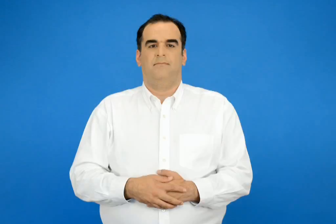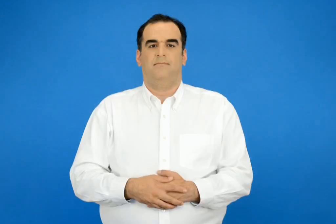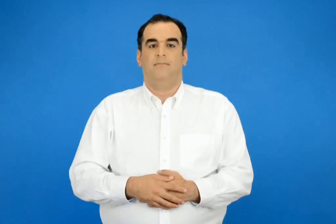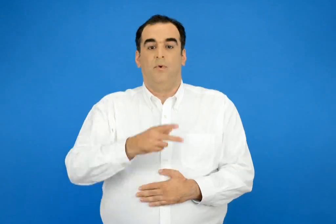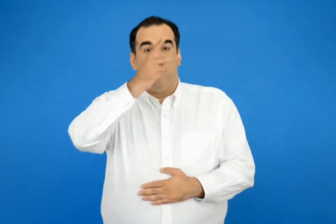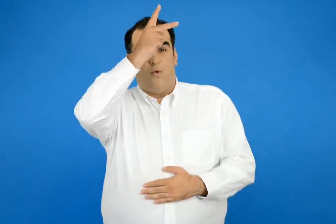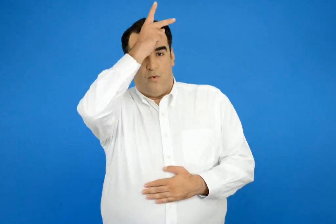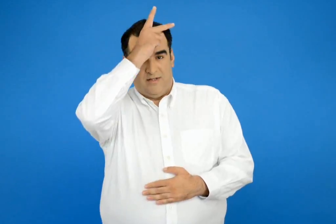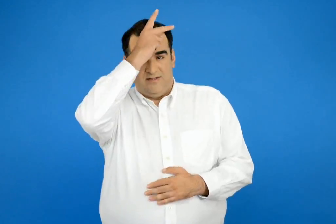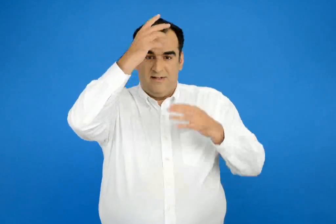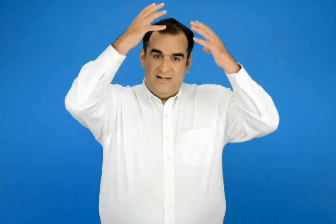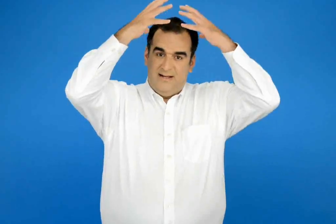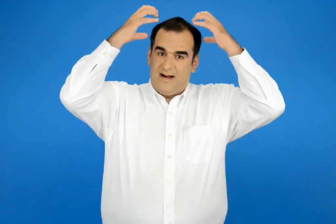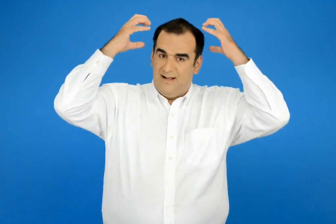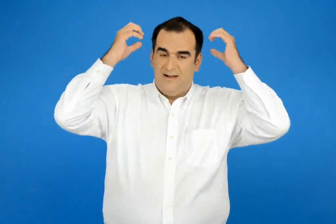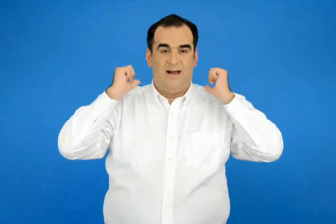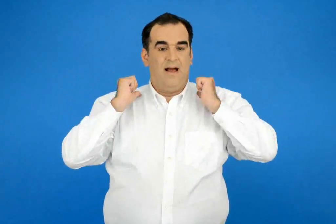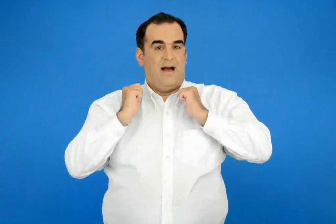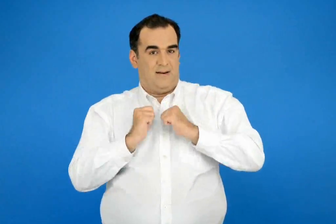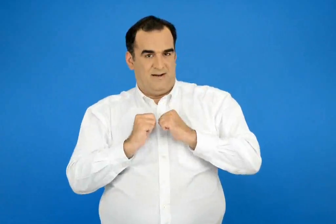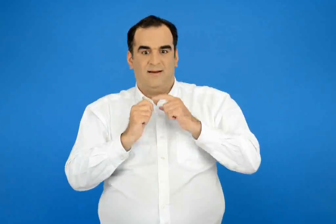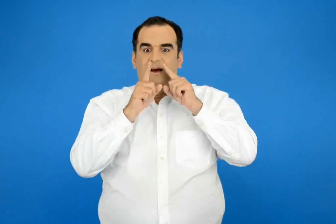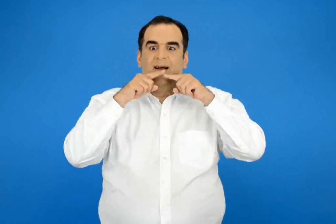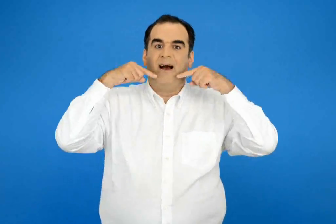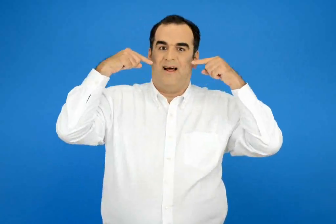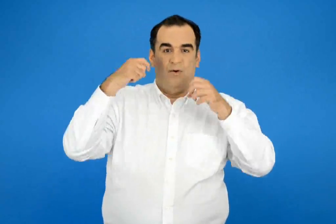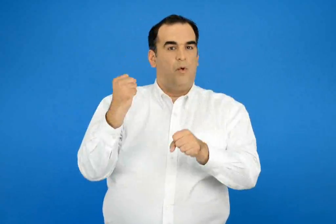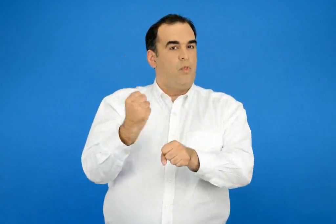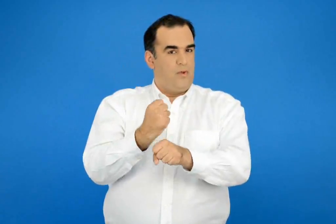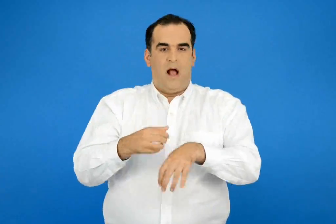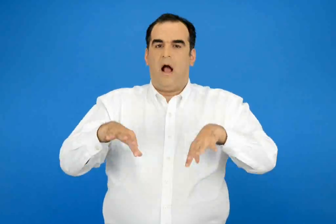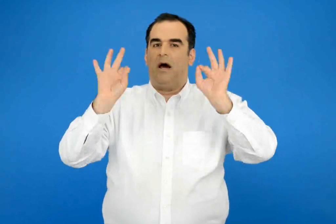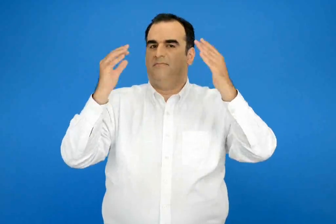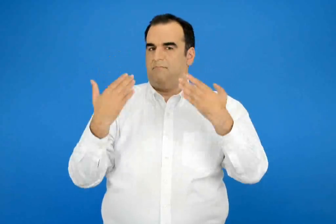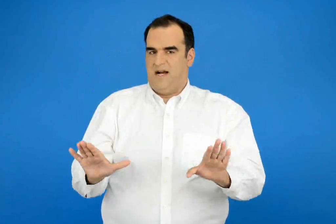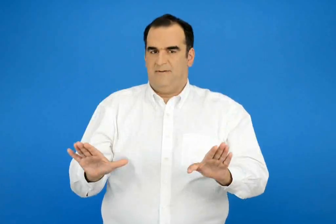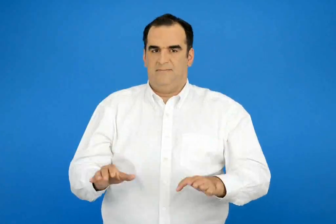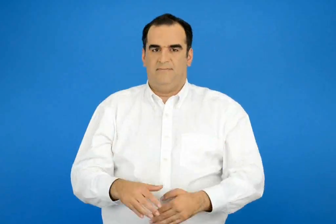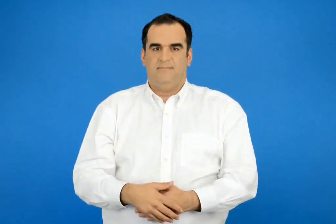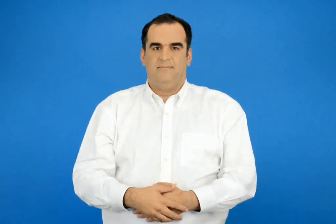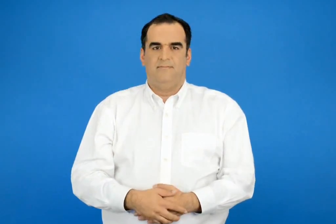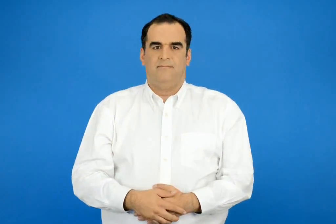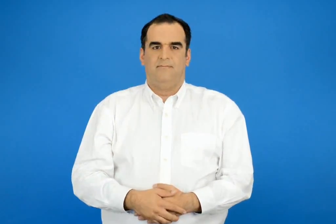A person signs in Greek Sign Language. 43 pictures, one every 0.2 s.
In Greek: ο λουκάς η γαληνή ο αρμπεν και η χαρά αρχίσαν τη δουλειά
